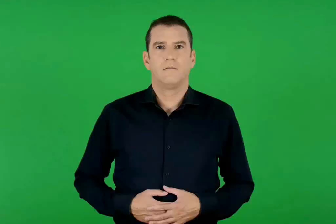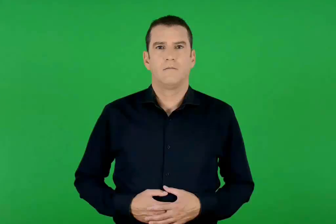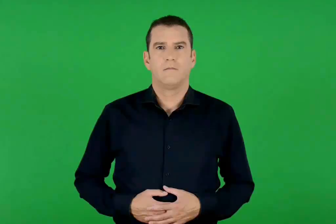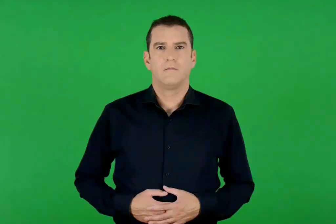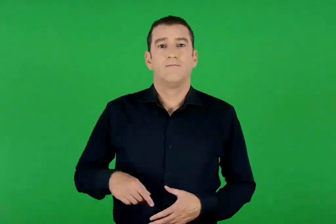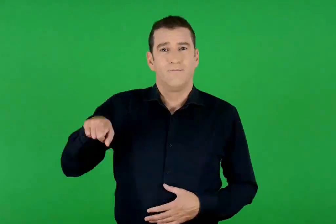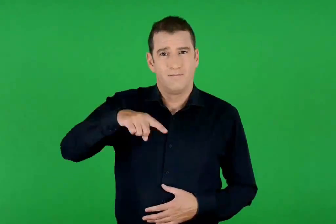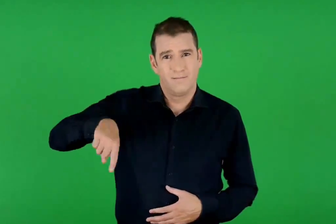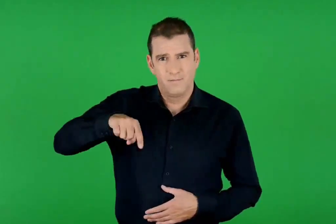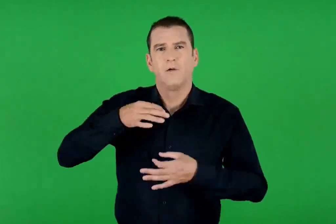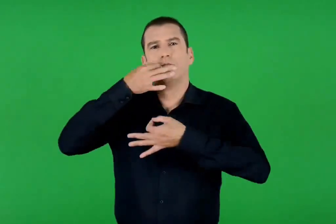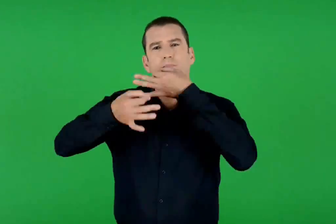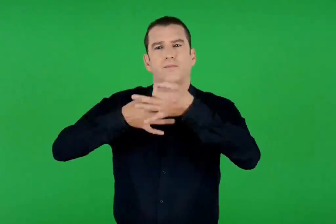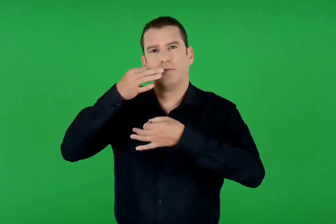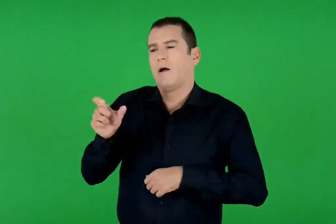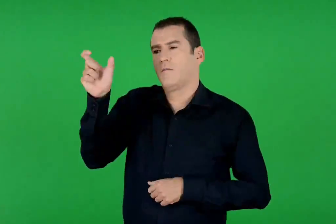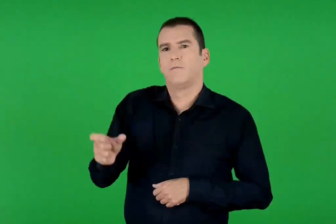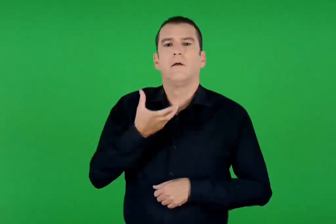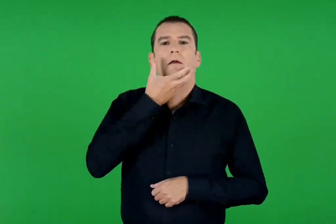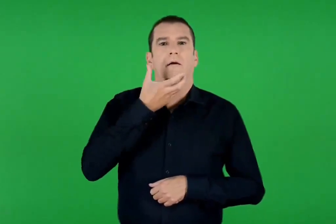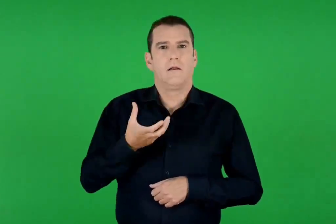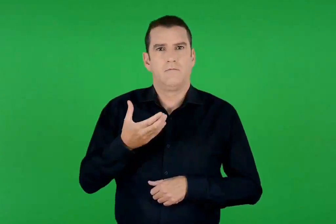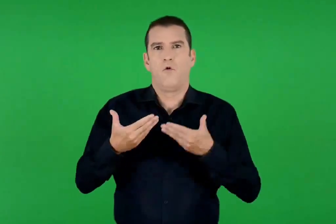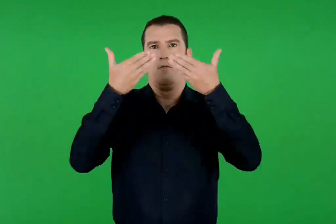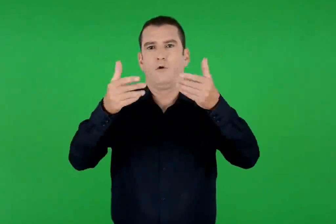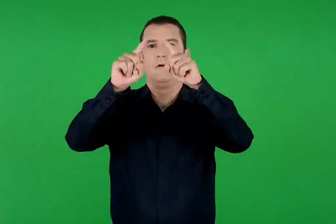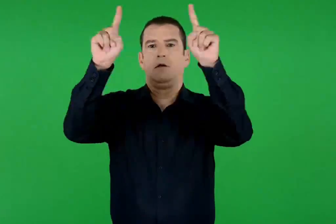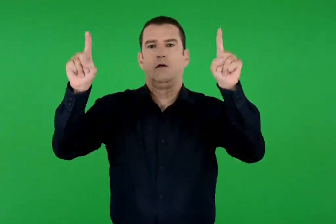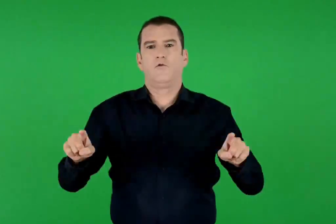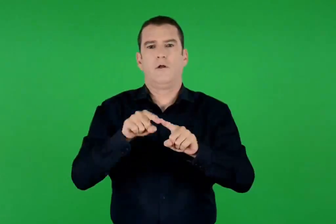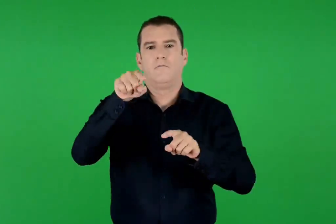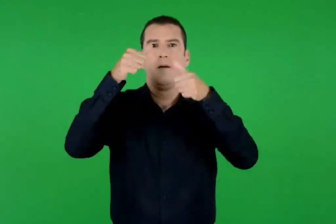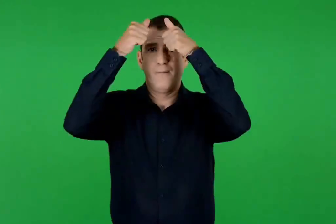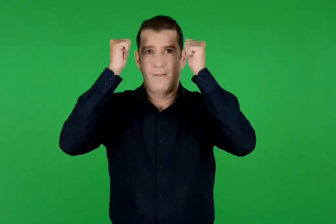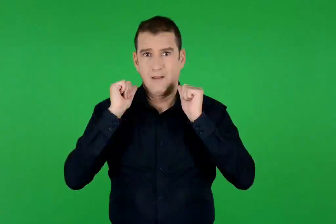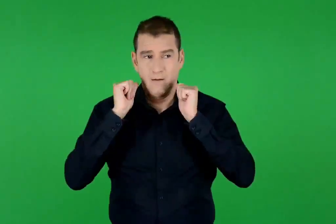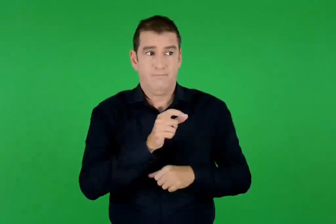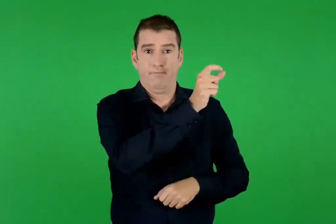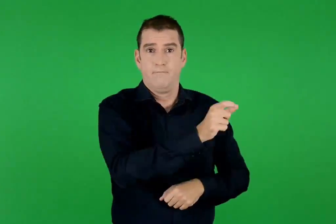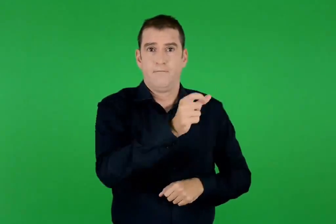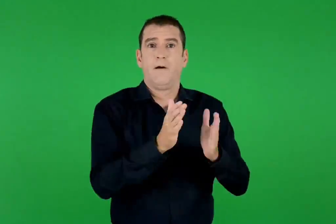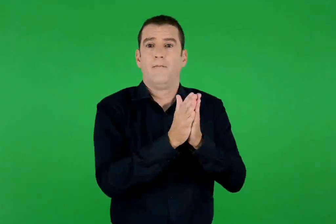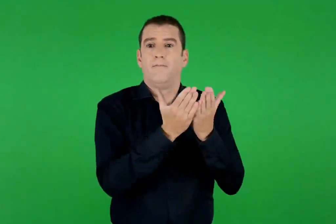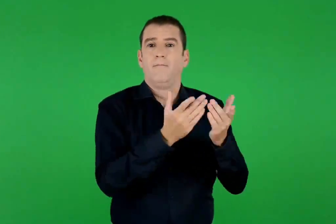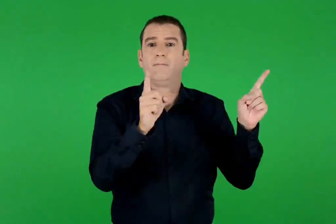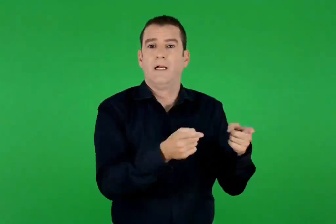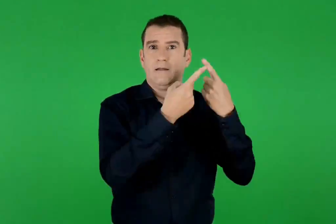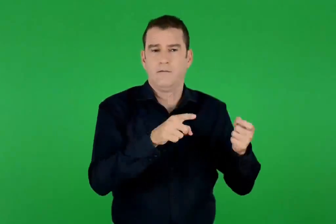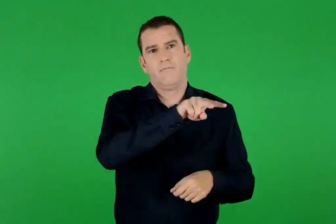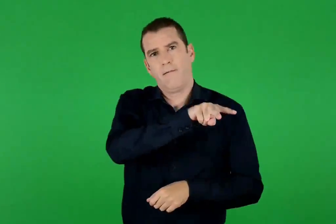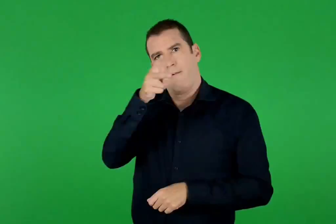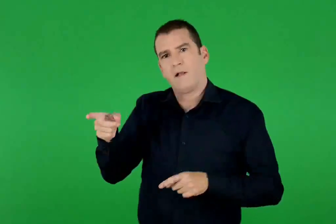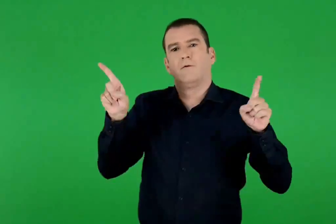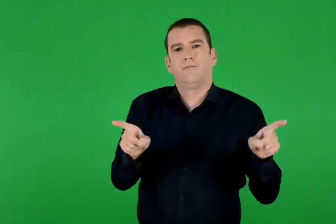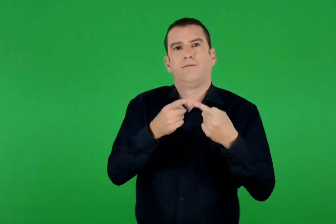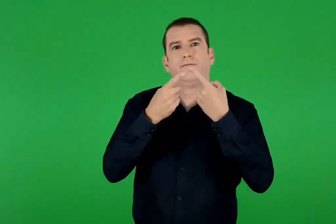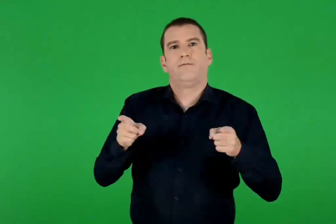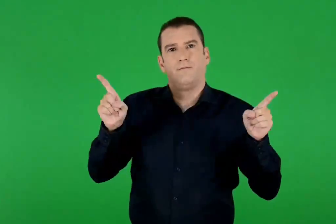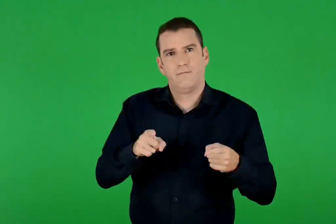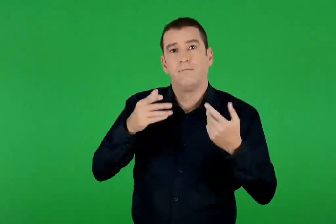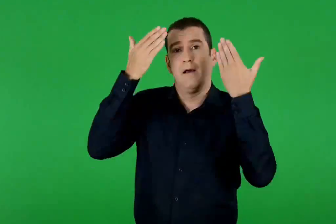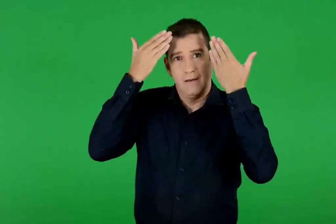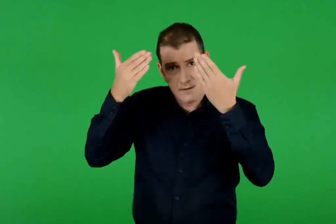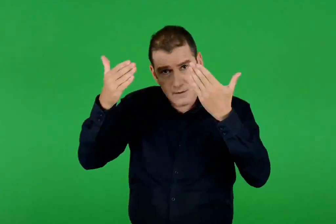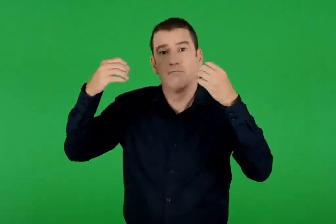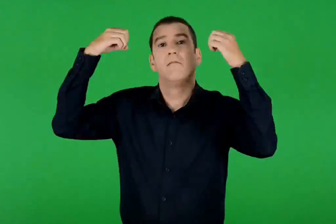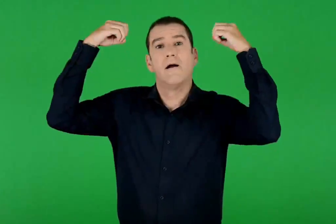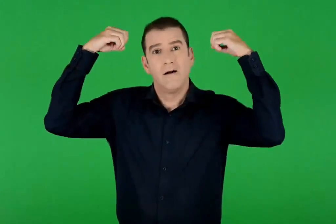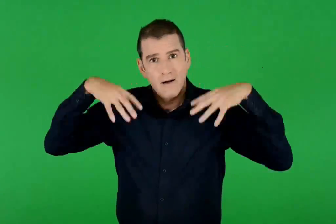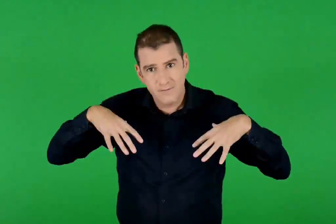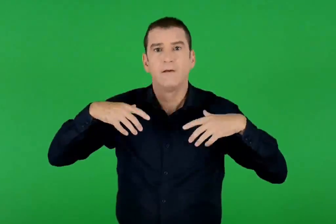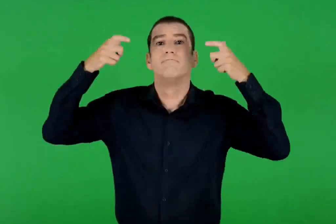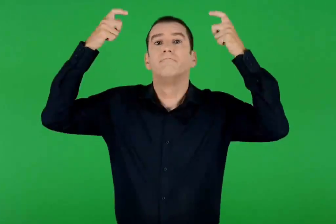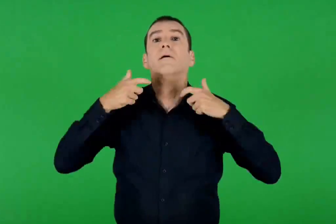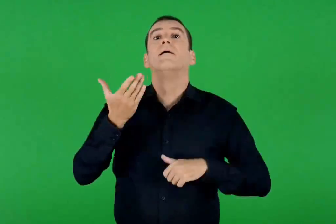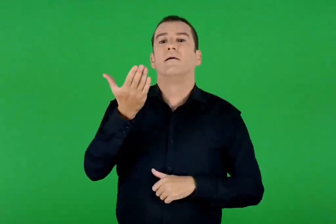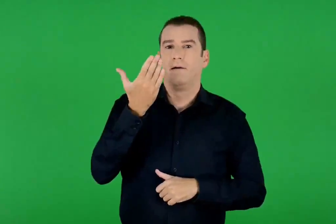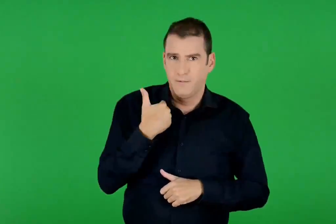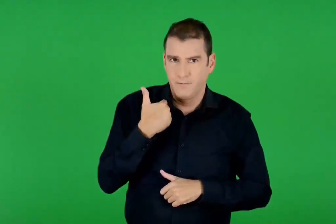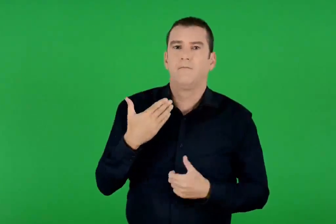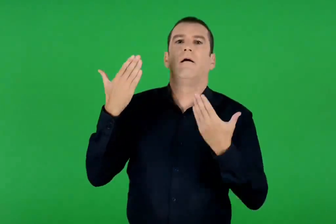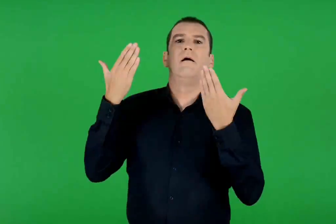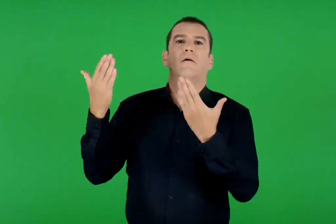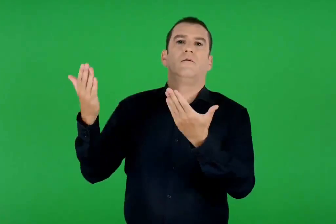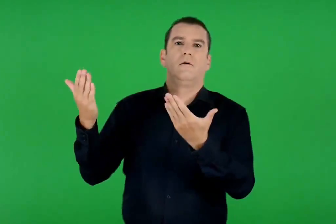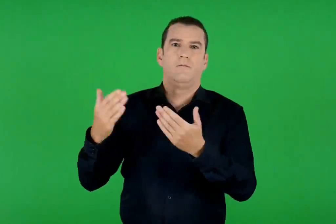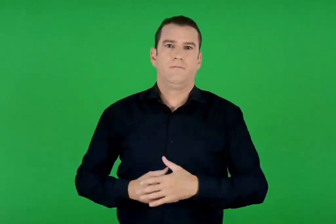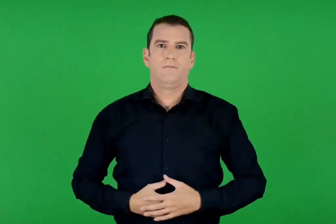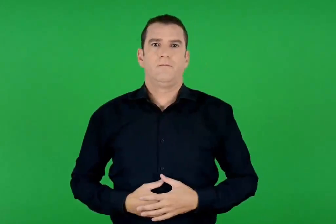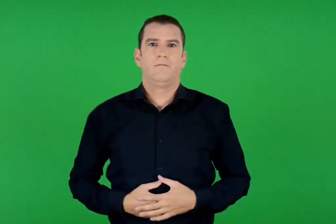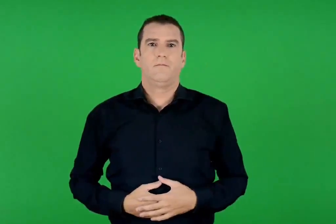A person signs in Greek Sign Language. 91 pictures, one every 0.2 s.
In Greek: που απαγγέλλονται από τον ιερέα μπροστά στην εικόνα της παναγίας , ενώ οι ψάλτες απαντούν ψάλλοντας χαίρε νύμφη ανύμφευτε και αλληλούϊα
